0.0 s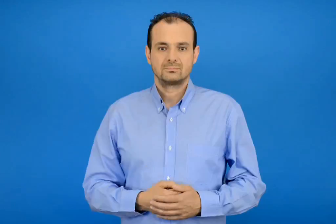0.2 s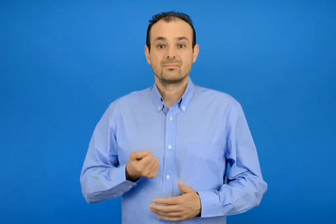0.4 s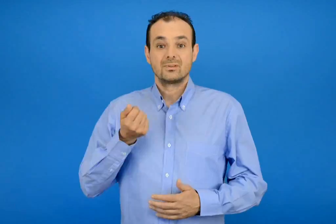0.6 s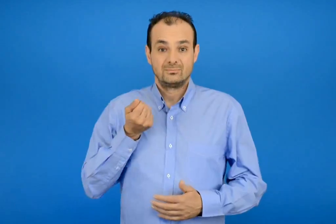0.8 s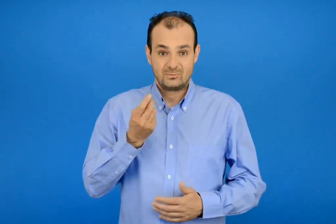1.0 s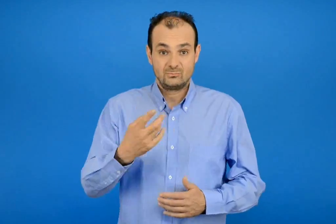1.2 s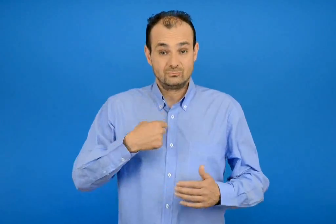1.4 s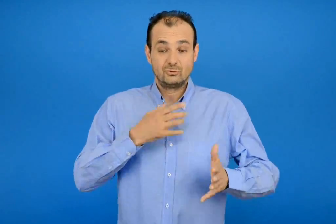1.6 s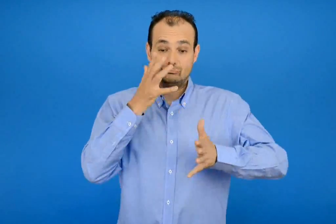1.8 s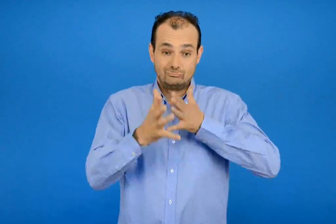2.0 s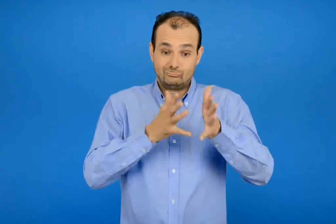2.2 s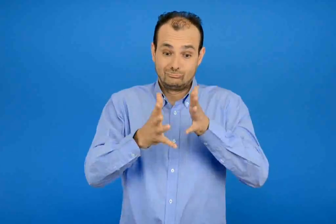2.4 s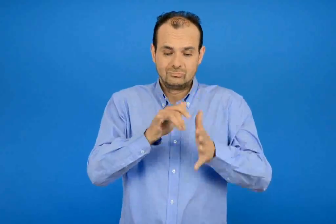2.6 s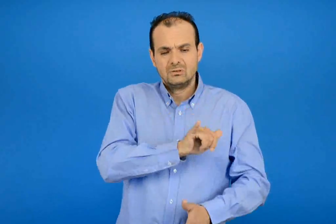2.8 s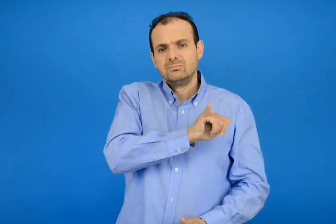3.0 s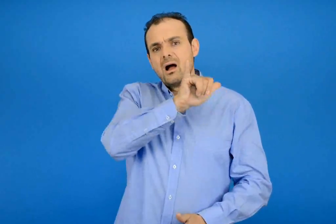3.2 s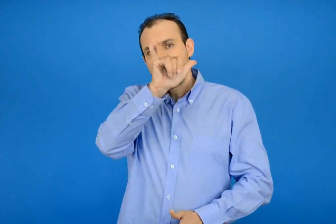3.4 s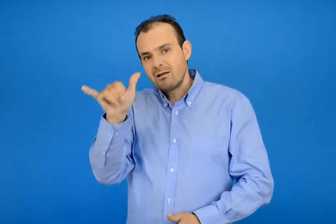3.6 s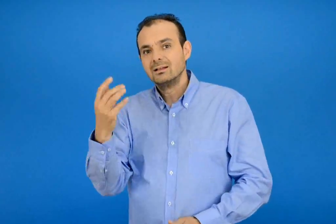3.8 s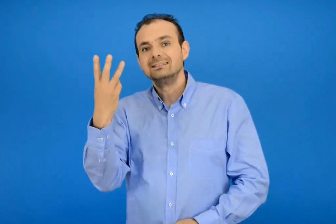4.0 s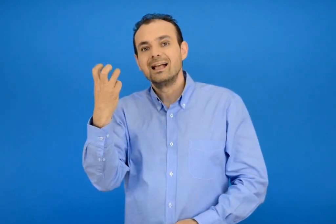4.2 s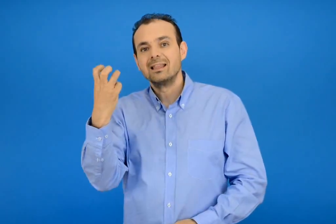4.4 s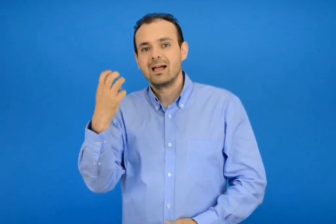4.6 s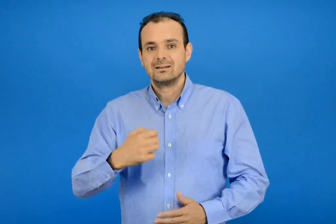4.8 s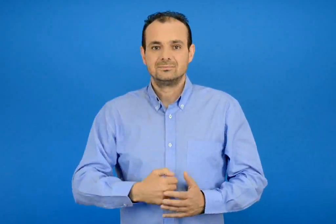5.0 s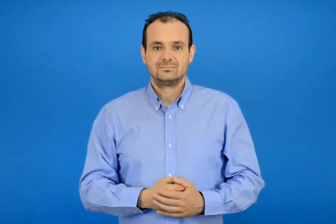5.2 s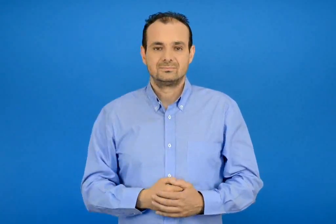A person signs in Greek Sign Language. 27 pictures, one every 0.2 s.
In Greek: αριθμώ προφορικά μέχρι το 30
